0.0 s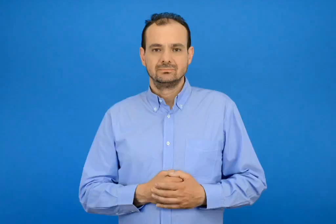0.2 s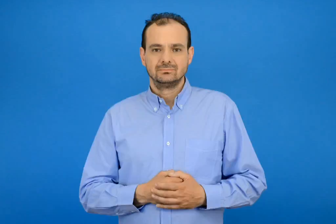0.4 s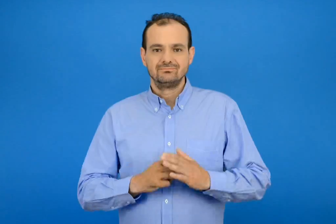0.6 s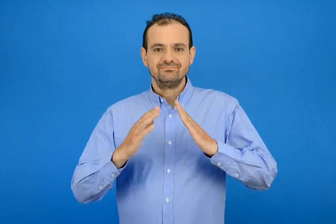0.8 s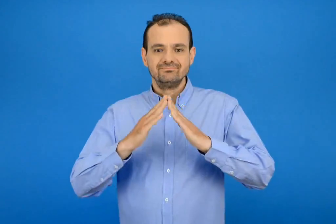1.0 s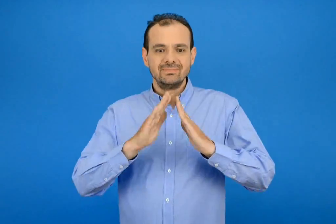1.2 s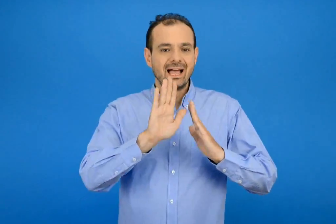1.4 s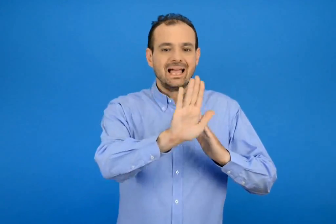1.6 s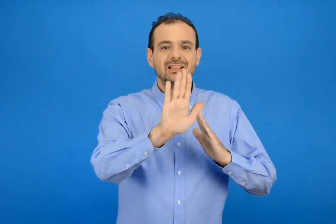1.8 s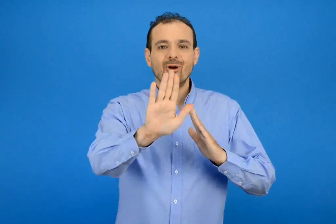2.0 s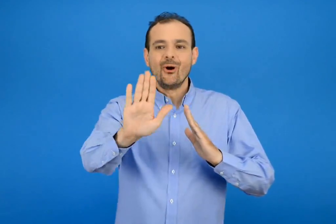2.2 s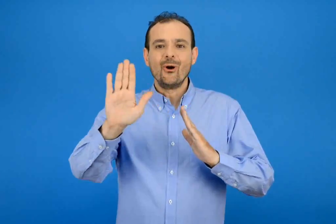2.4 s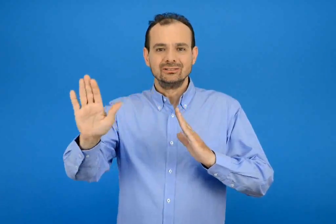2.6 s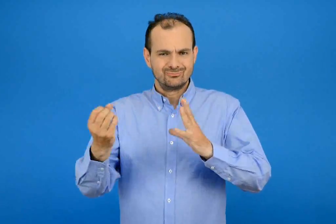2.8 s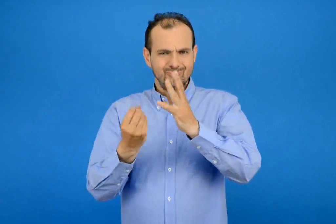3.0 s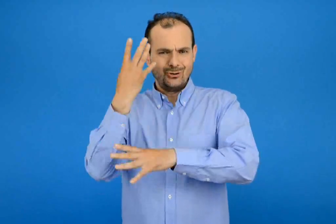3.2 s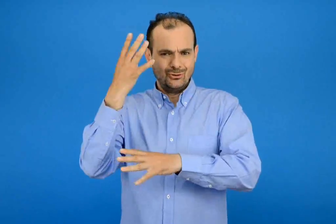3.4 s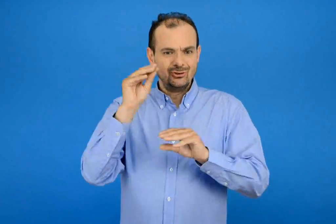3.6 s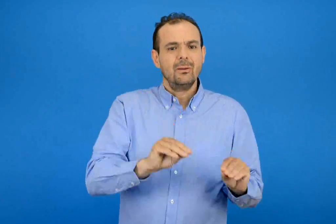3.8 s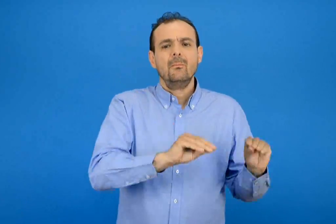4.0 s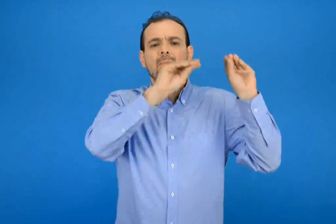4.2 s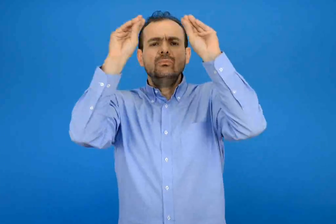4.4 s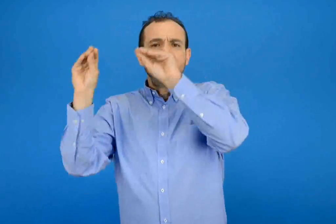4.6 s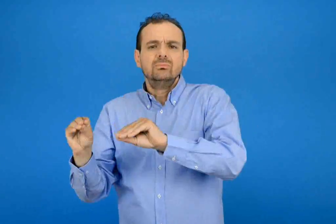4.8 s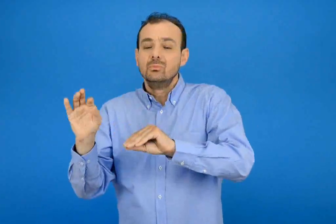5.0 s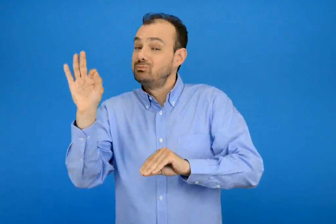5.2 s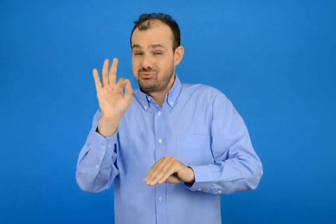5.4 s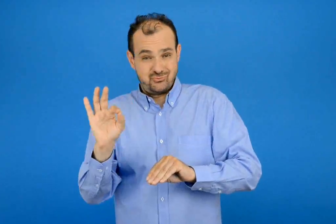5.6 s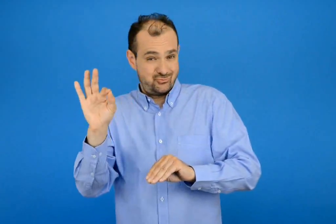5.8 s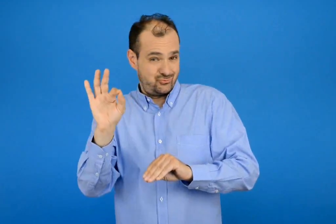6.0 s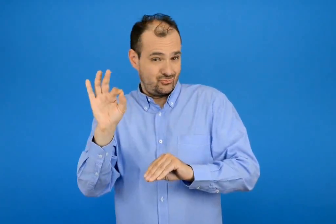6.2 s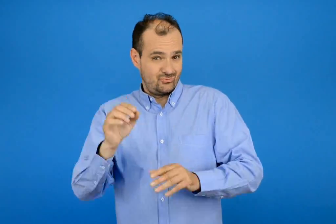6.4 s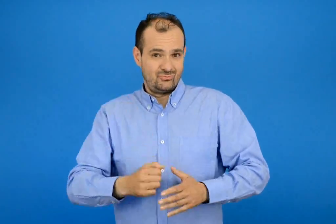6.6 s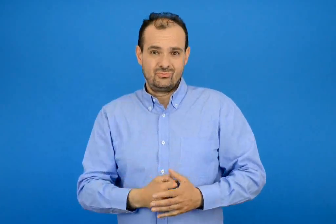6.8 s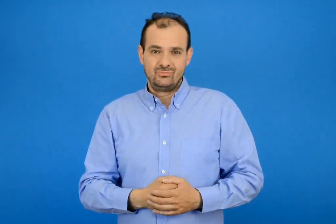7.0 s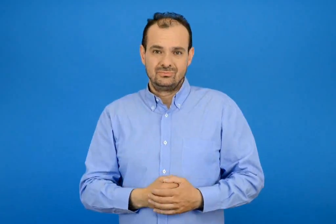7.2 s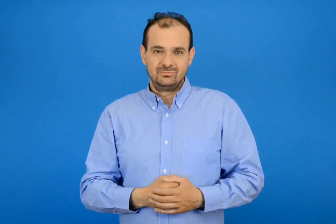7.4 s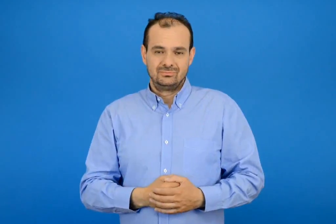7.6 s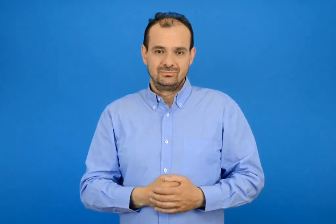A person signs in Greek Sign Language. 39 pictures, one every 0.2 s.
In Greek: που μετακομίζουν οι καινούριοι γείτονες ;
